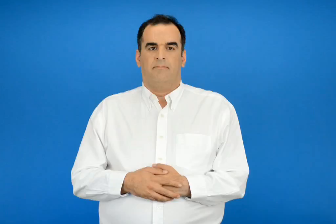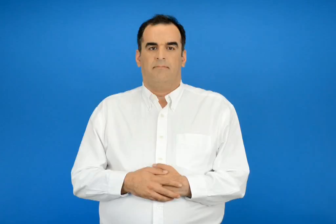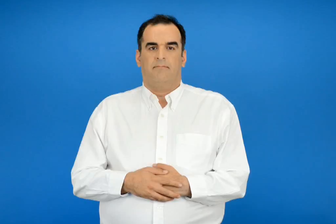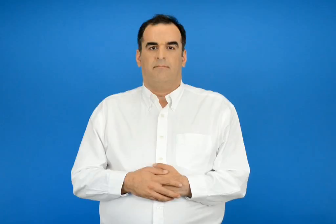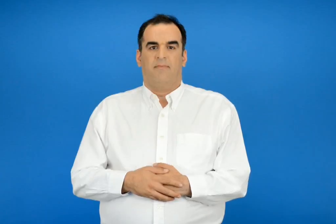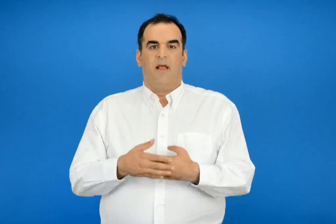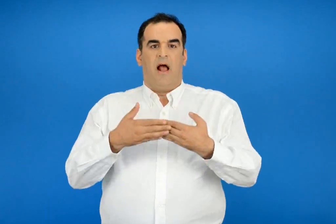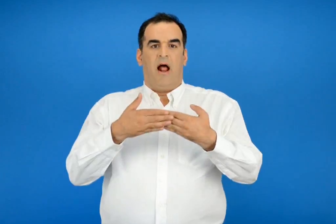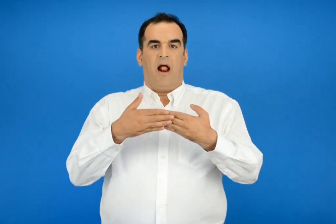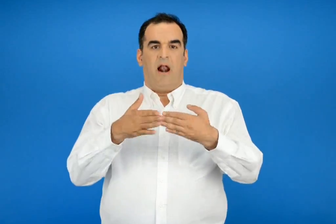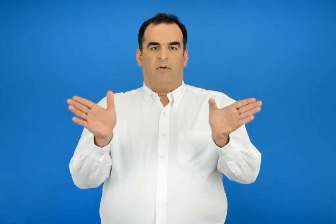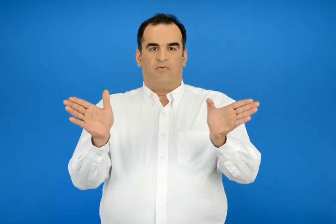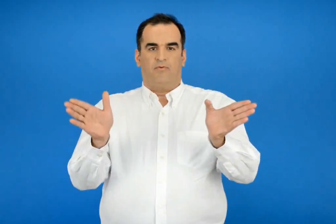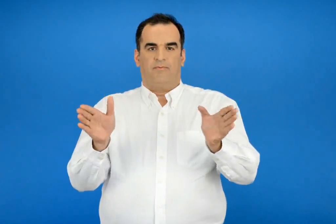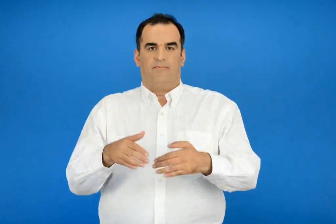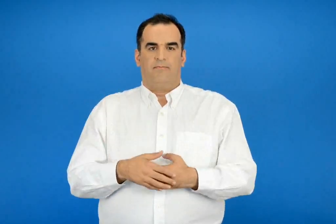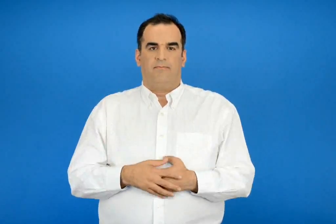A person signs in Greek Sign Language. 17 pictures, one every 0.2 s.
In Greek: ανοιχτός
